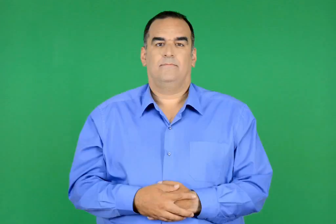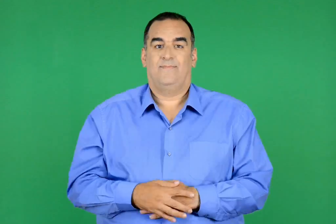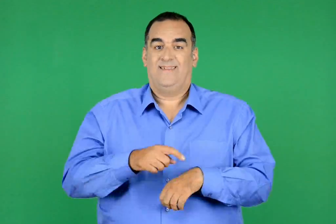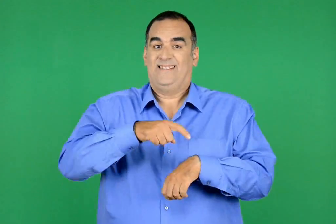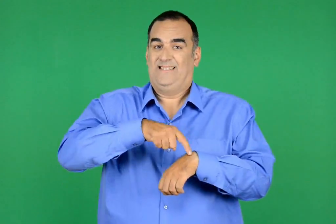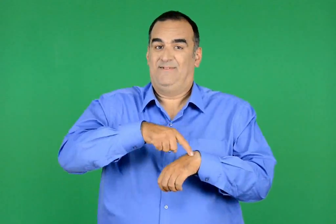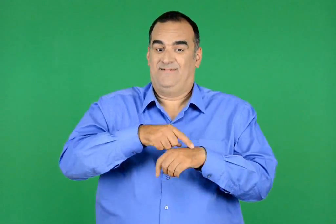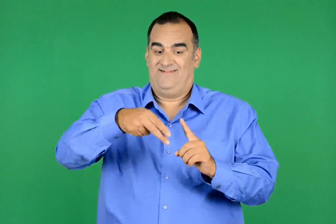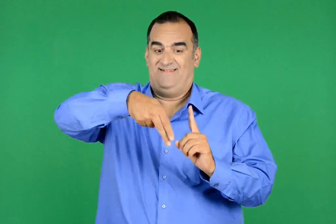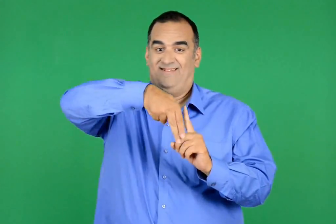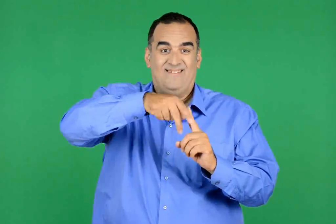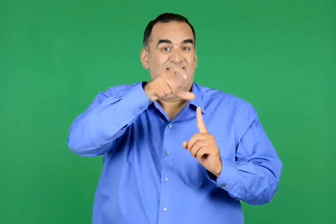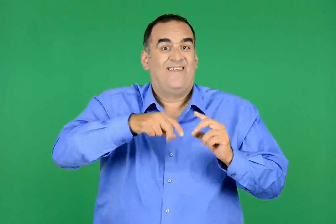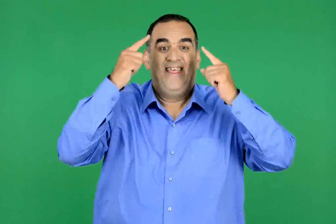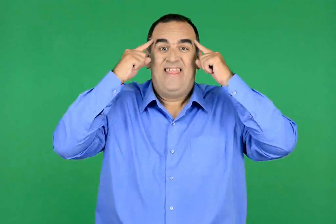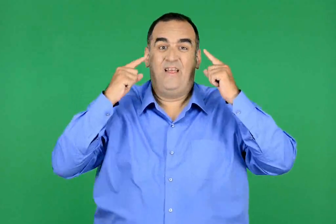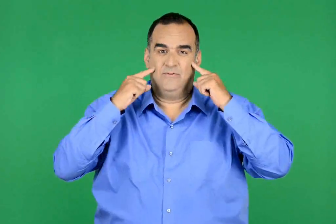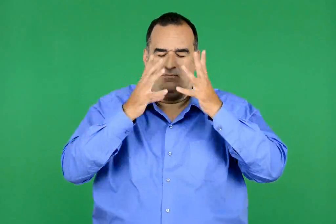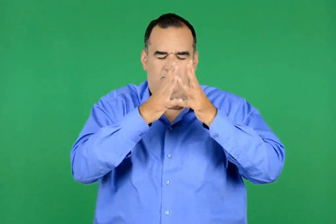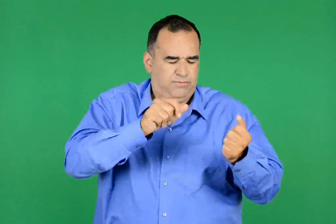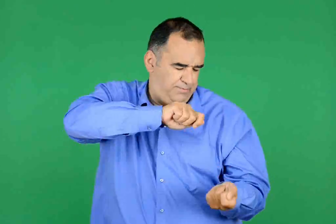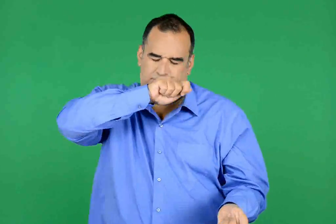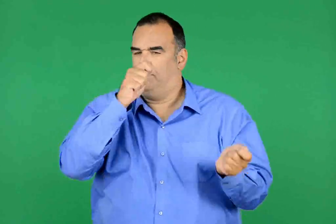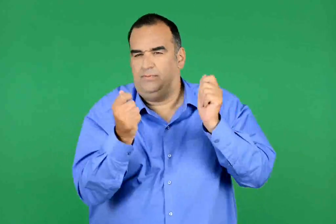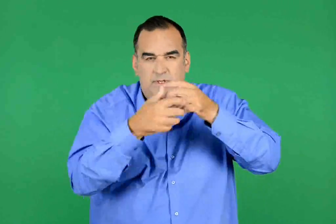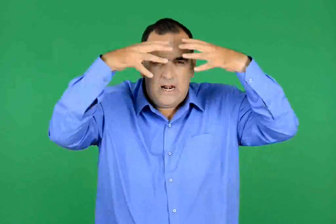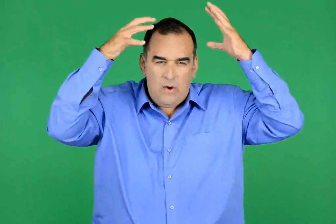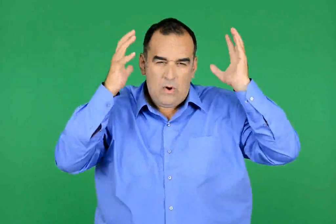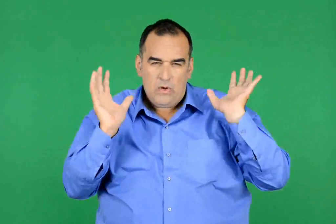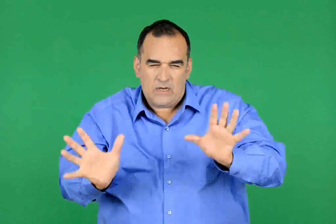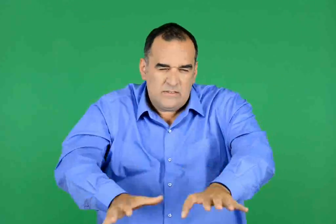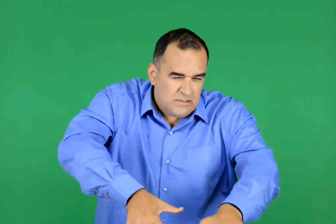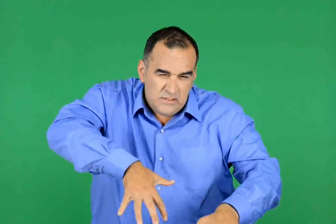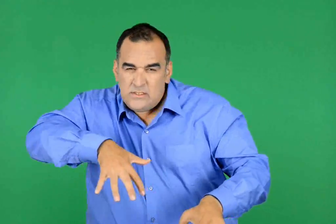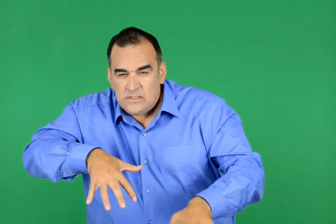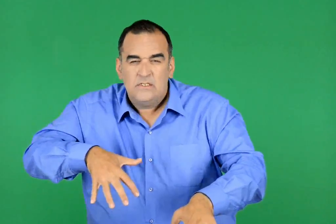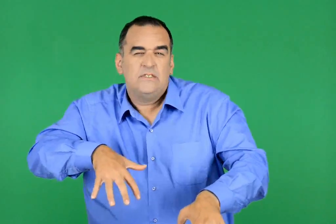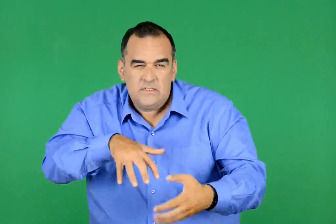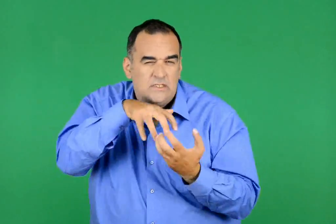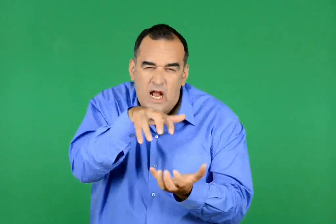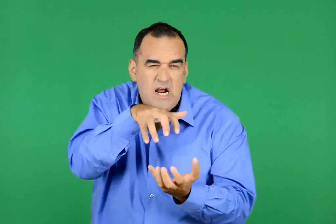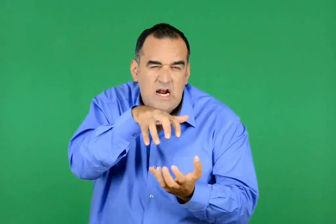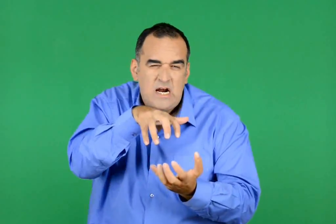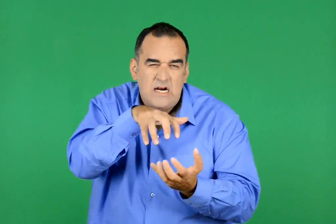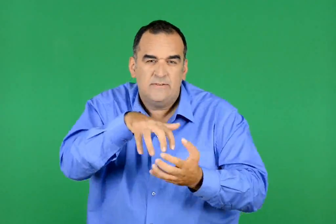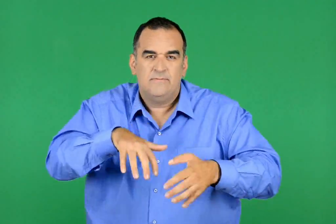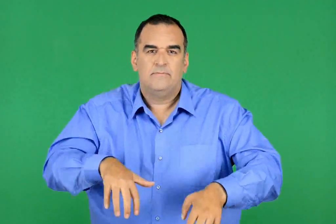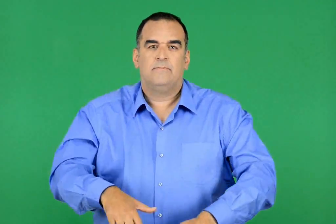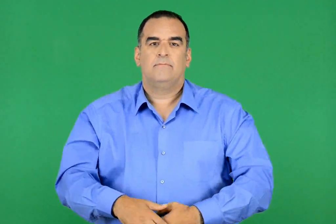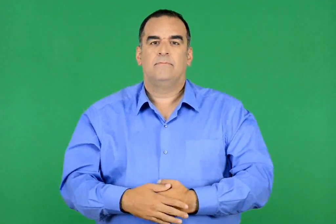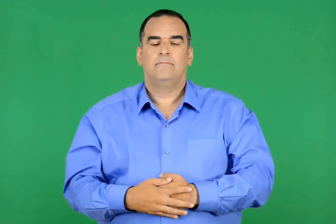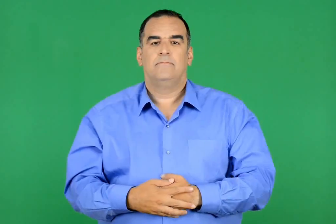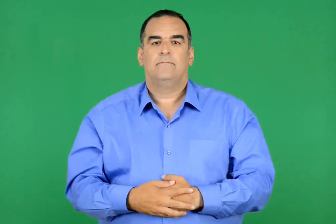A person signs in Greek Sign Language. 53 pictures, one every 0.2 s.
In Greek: μα στο µεταξύ ο θεός χάθηκε από µπροστά τους και στη θέση του παρουσιάστηκε ένα λιοντάρι που βρυχιέται τρομαχτικά
